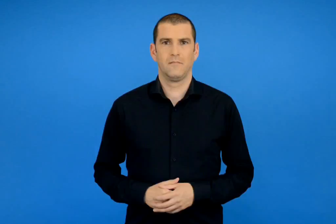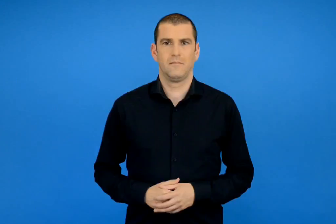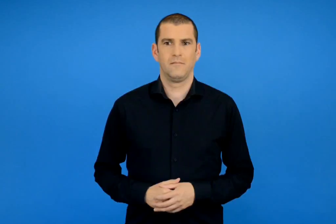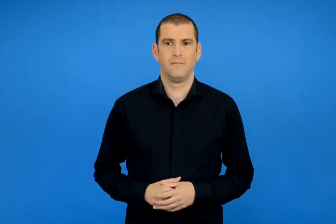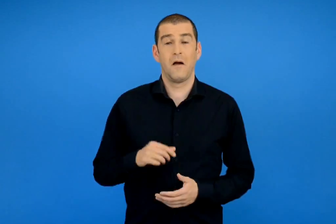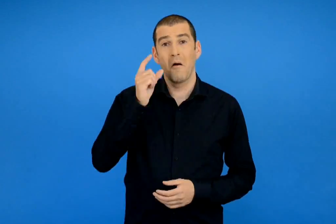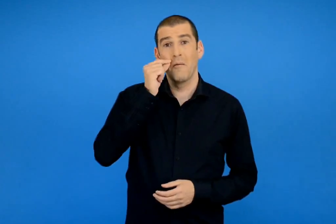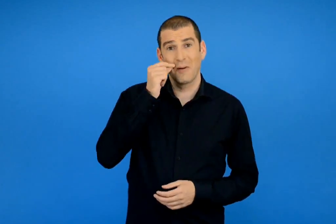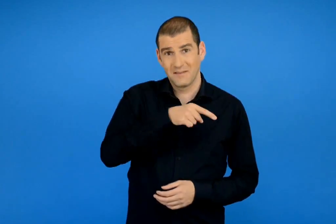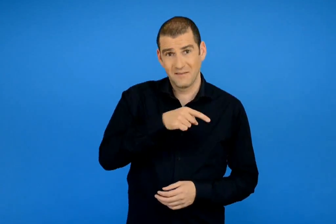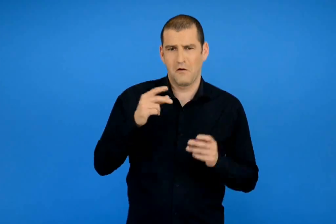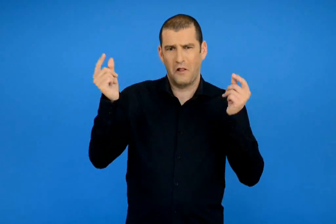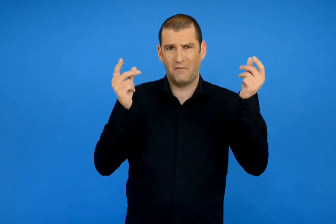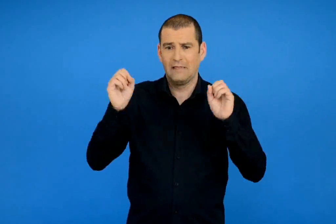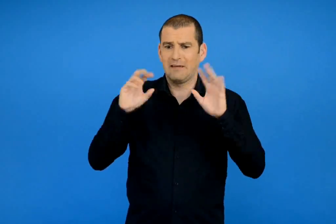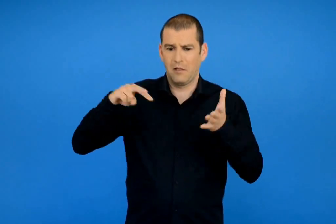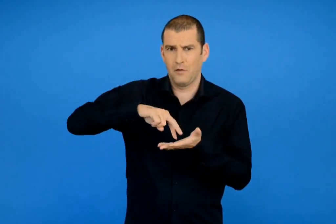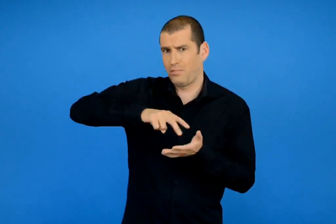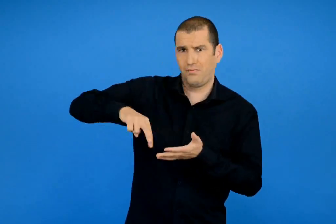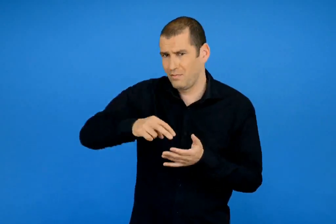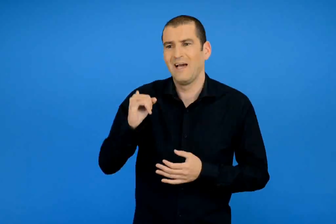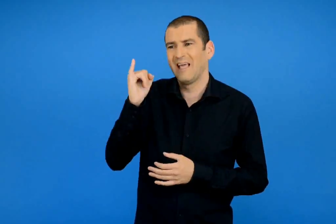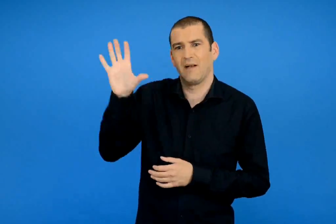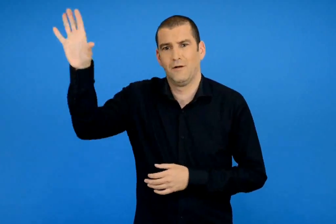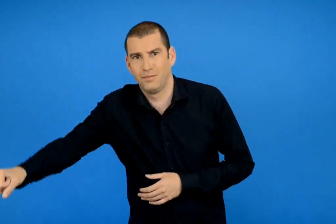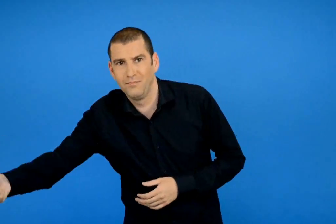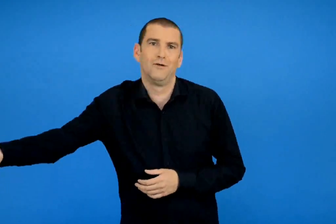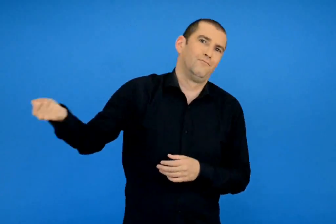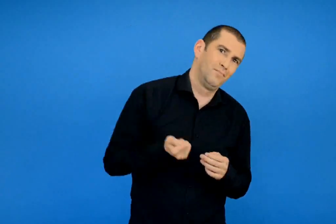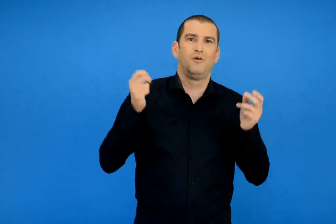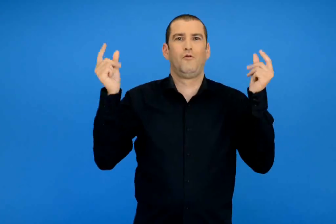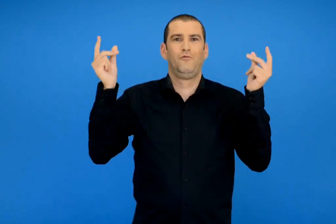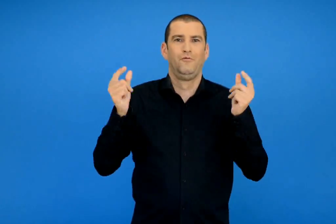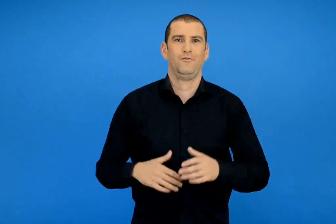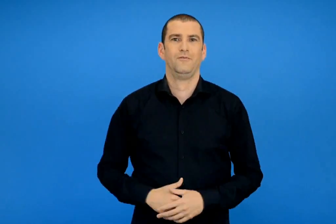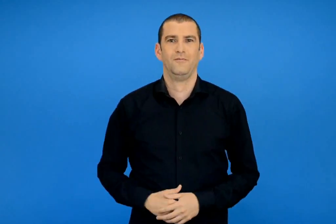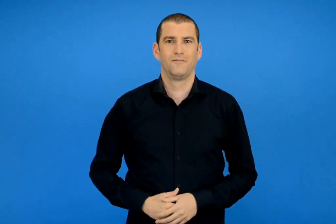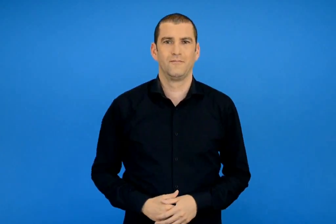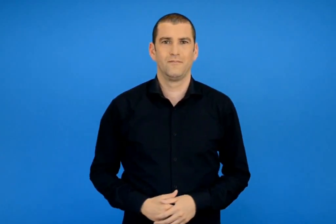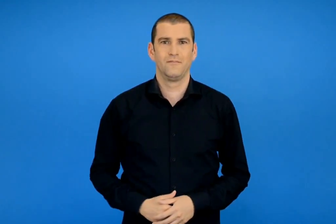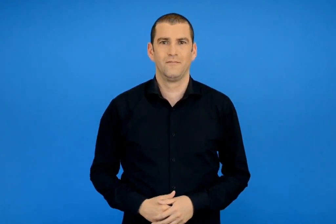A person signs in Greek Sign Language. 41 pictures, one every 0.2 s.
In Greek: ξαφνικά ο πατέρας κάνοντας μια απότομη φιγούρα τον άρπαξε παρασύροντας τον στο χορό
